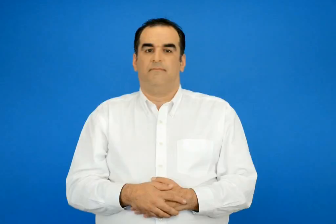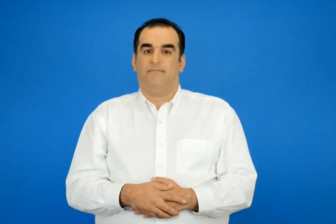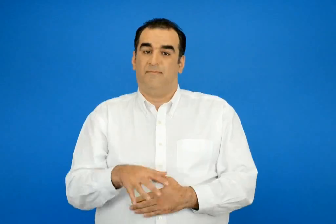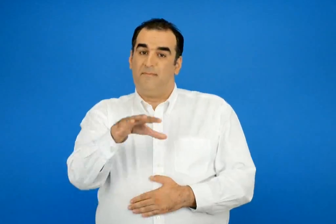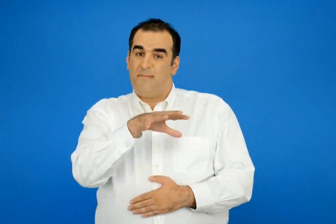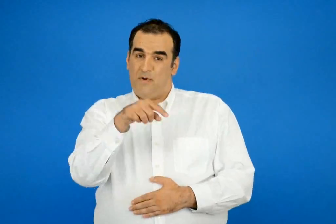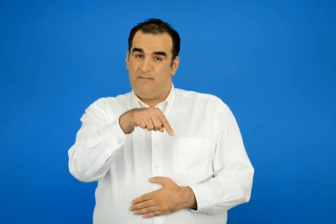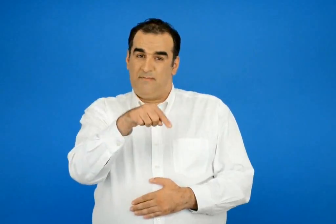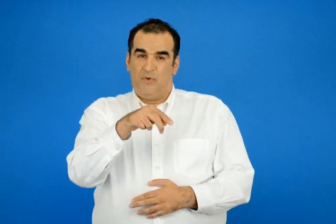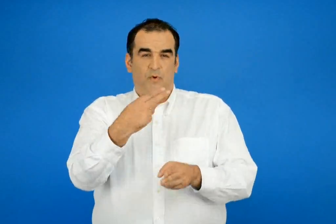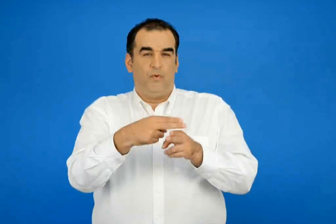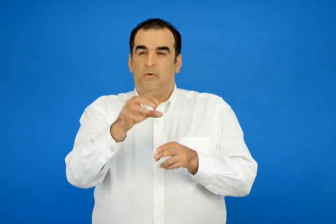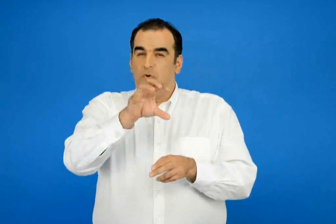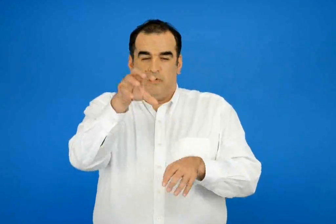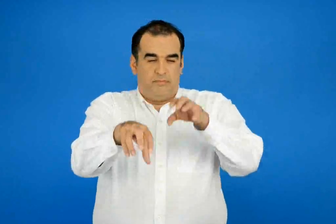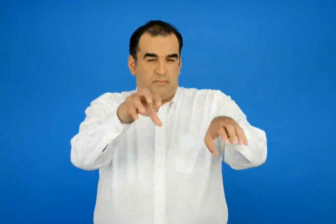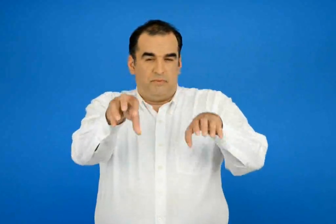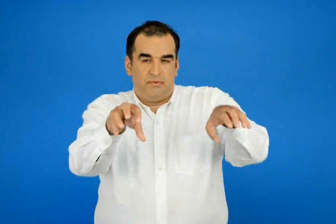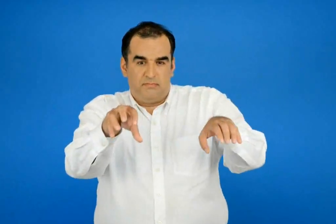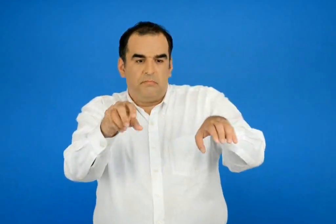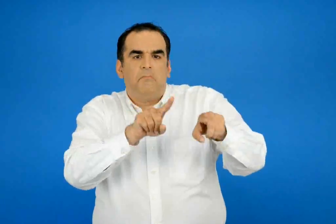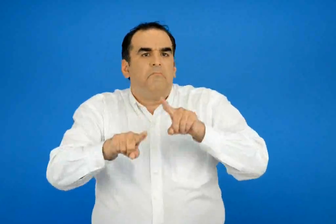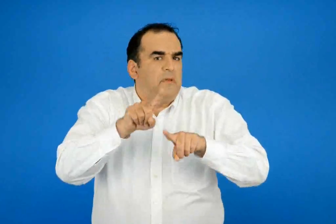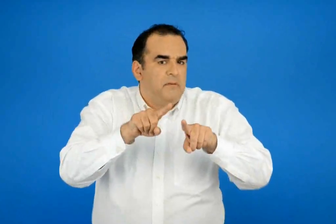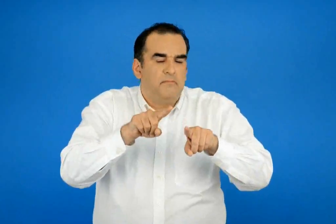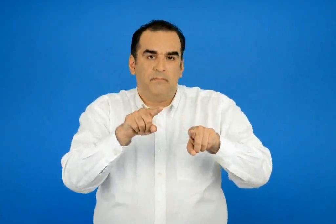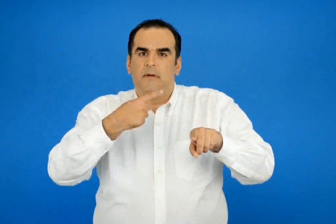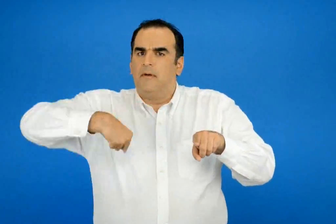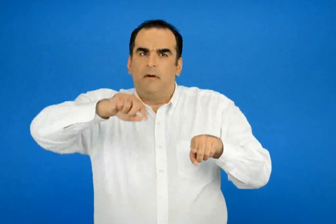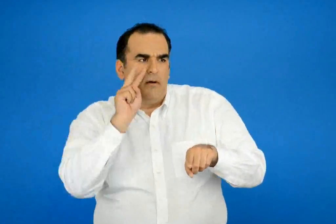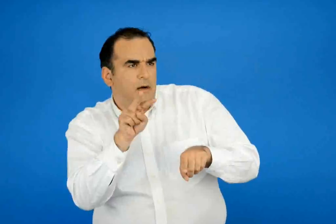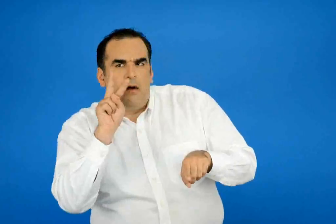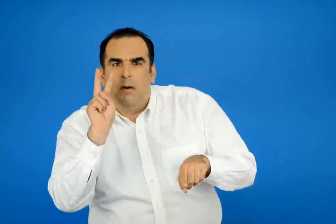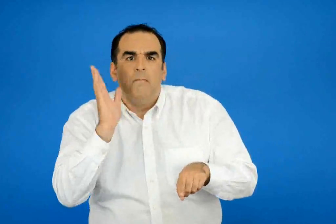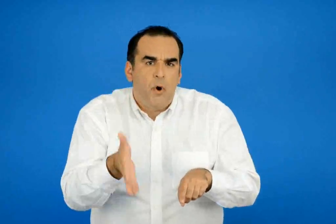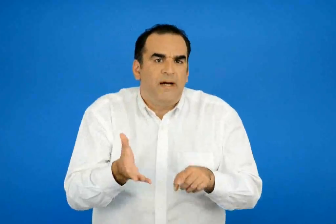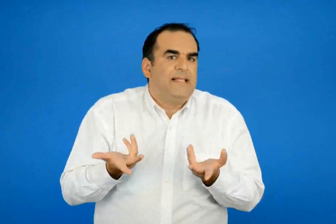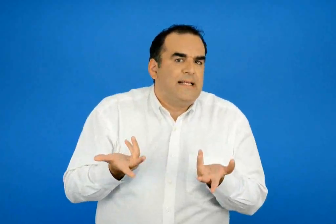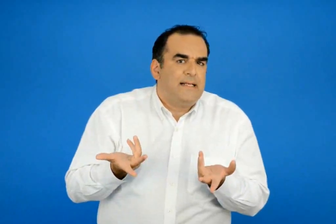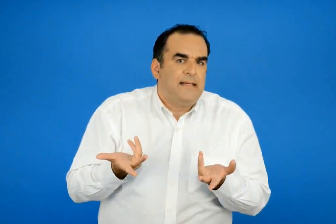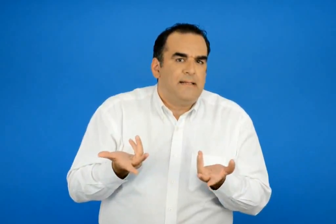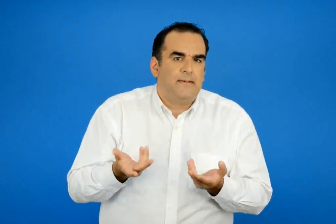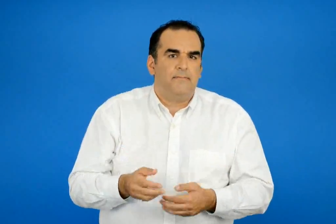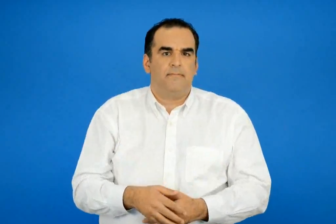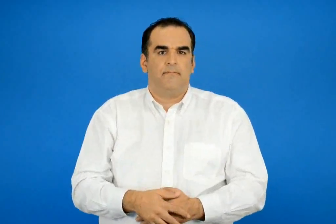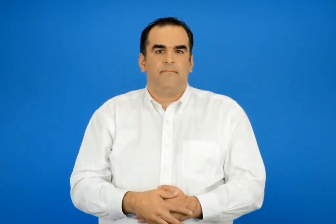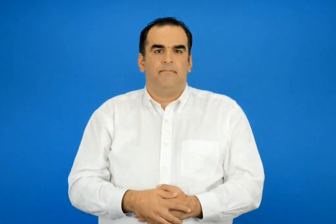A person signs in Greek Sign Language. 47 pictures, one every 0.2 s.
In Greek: τι μπορούμε να δούμε ποιά είναι τα αξιοθέατα της περιοχής
